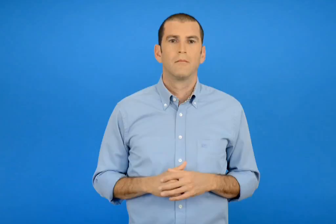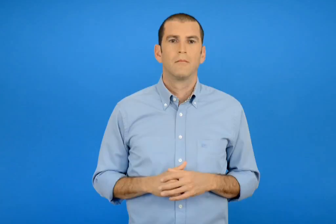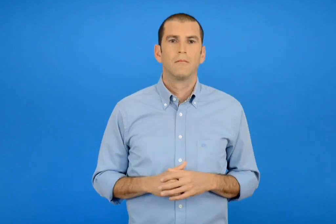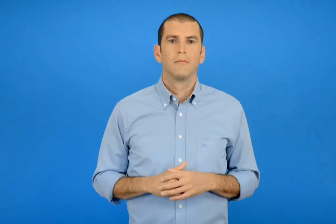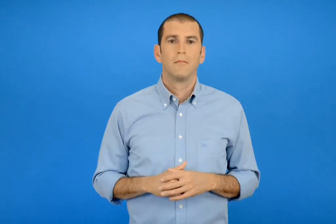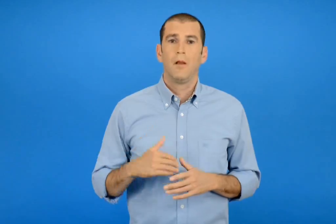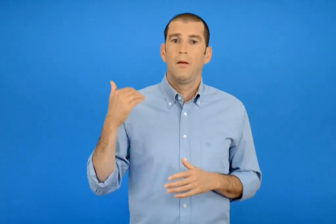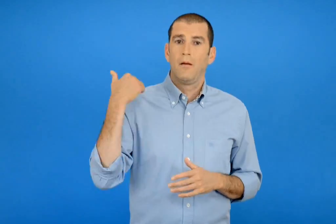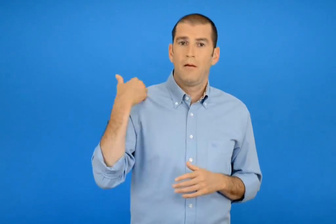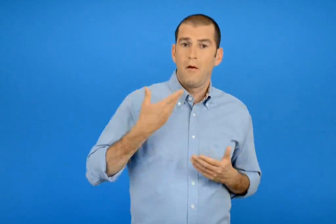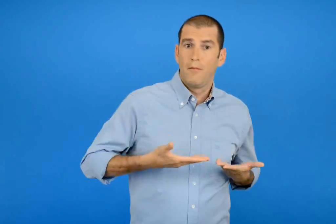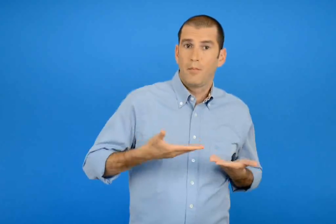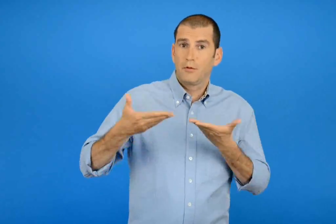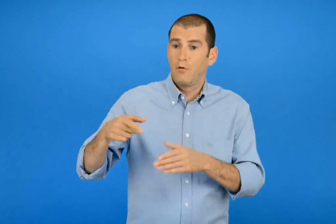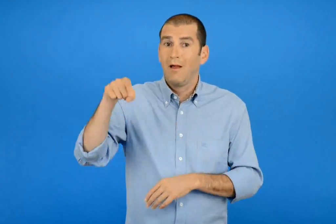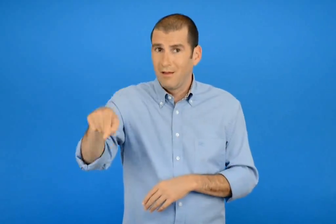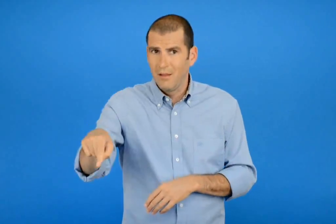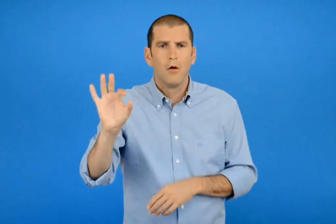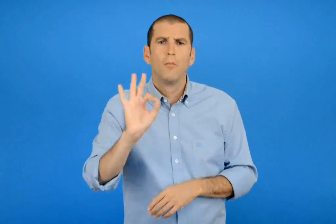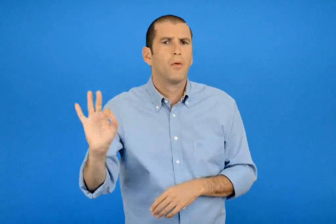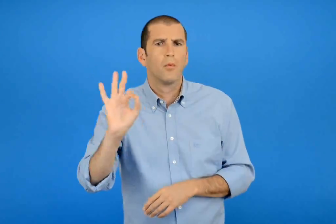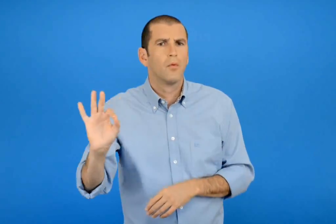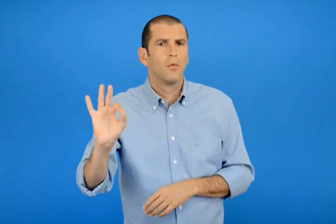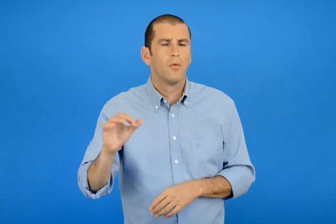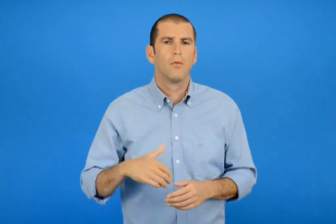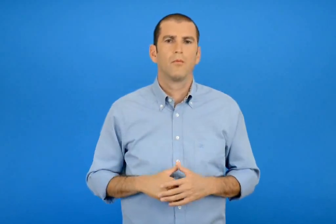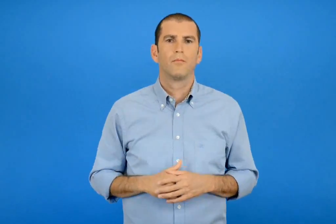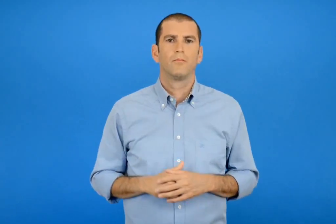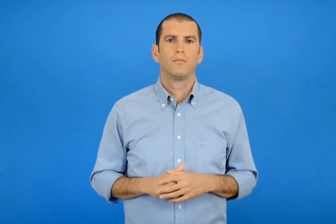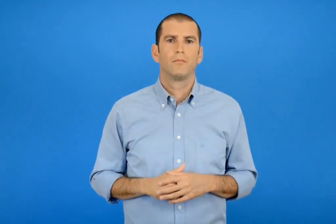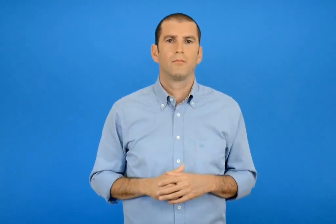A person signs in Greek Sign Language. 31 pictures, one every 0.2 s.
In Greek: που μας προσκαλούν ;
